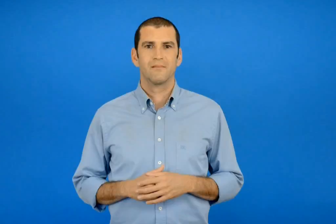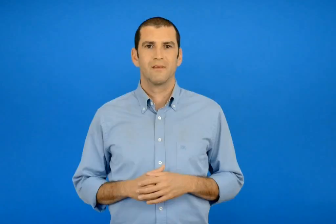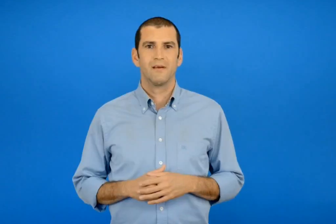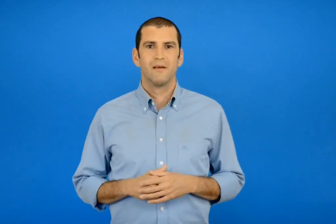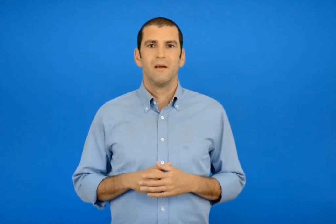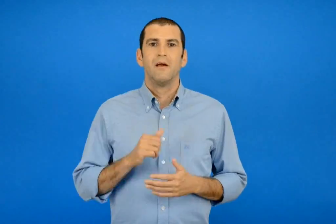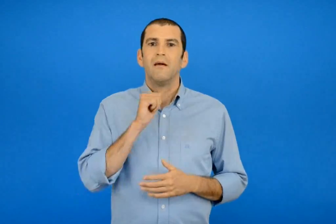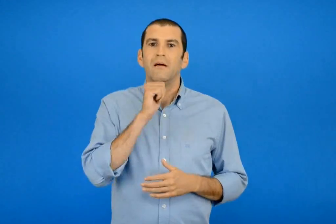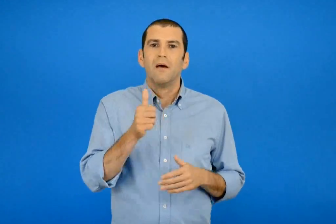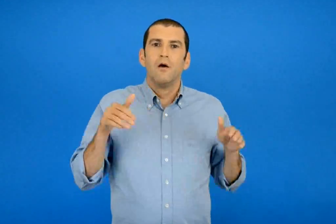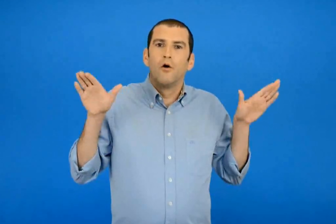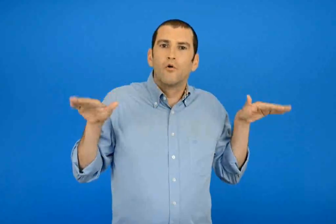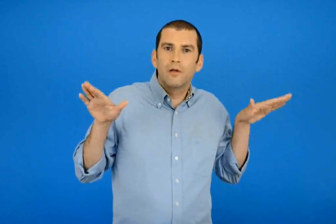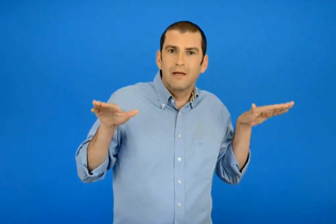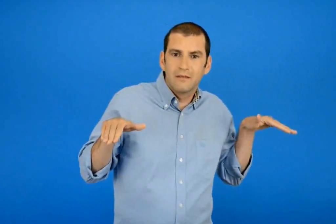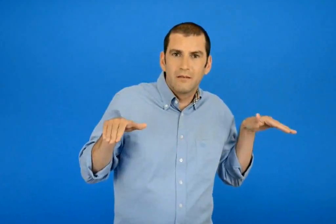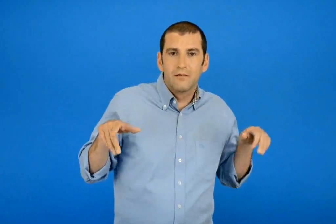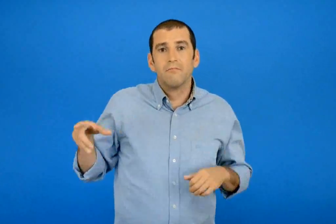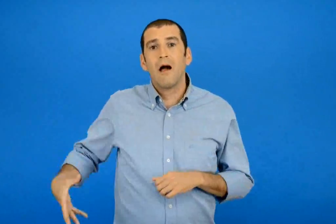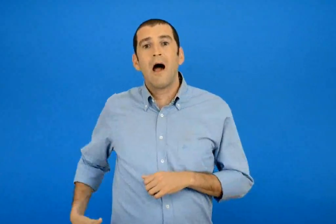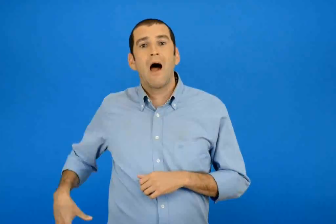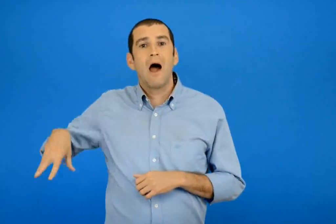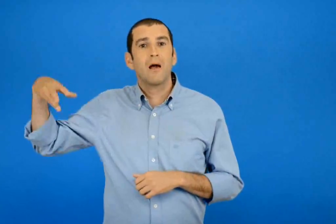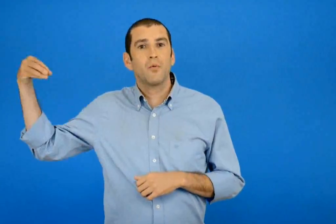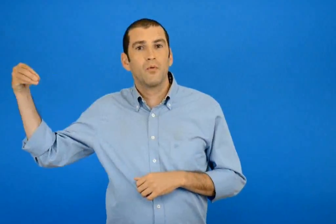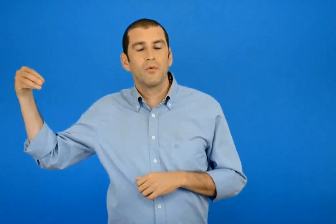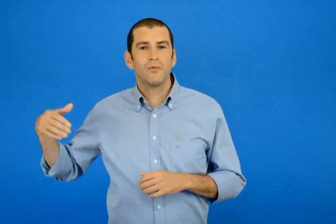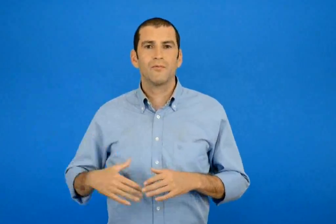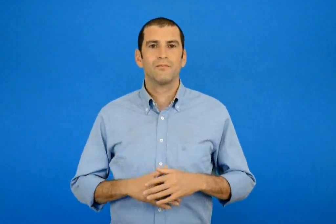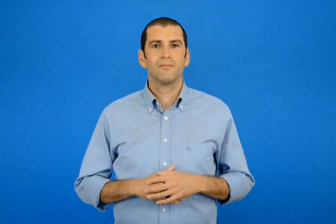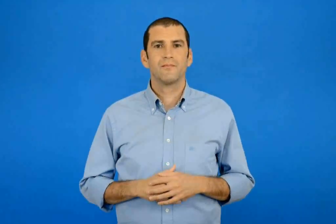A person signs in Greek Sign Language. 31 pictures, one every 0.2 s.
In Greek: ο κόρακας και η αλεπού
